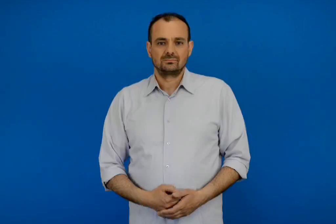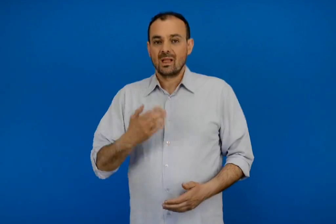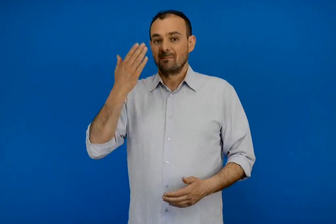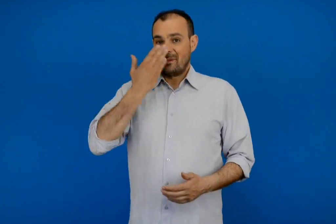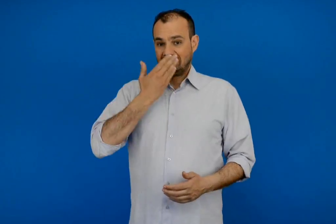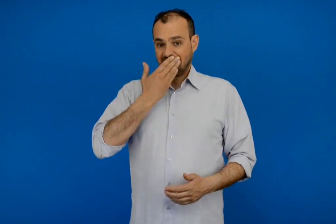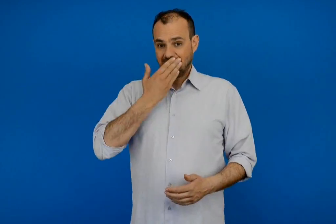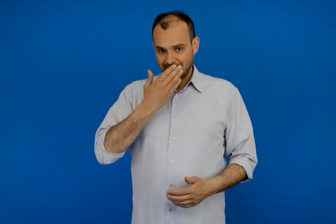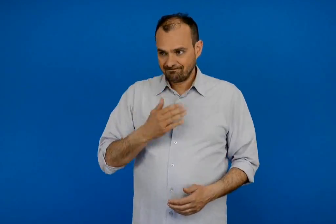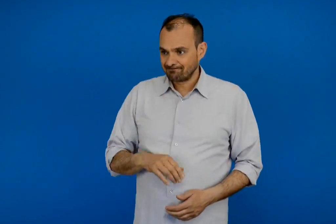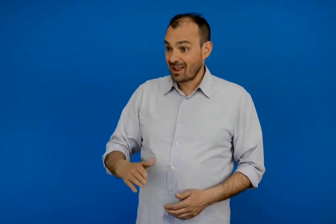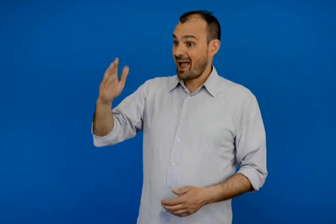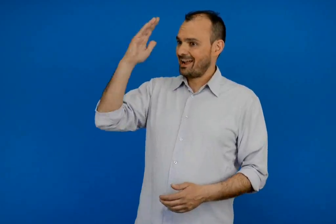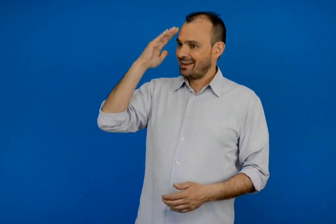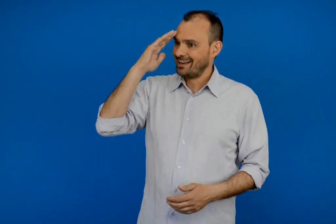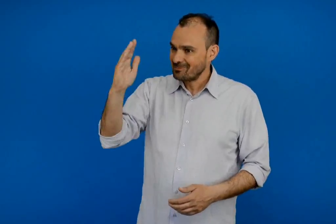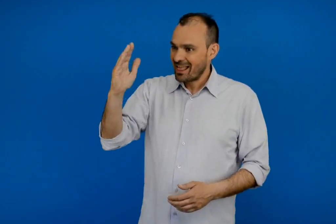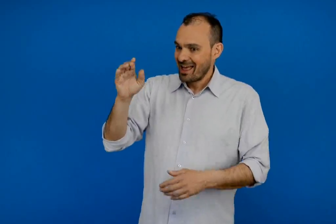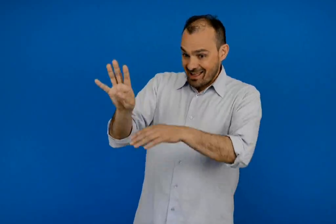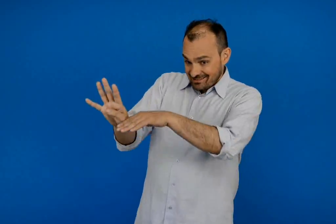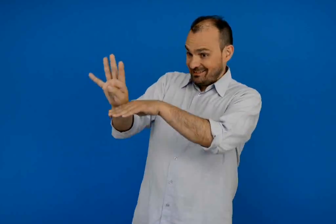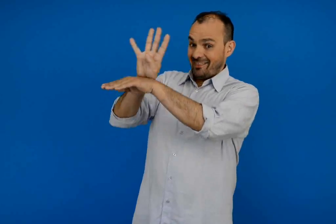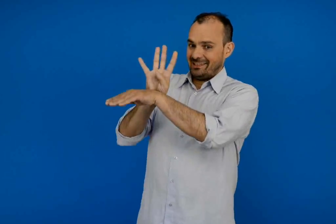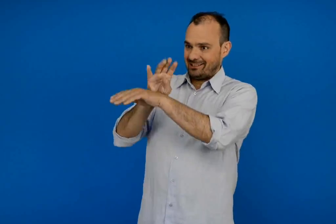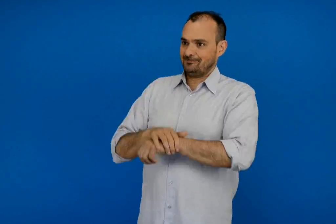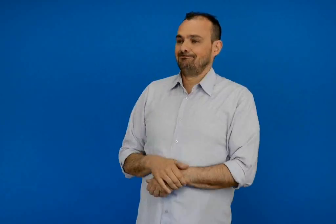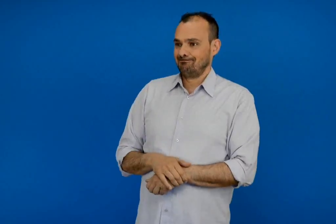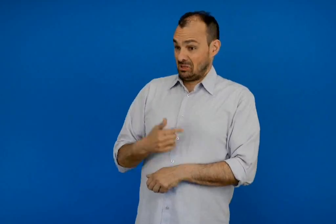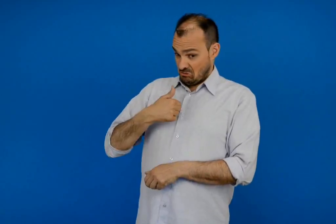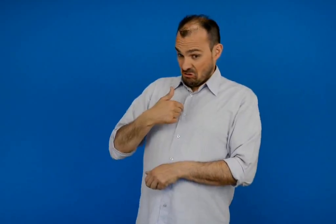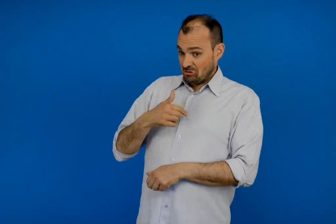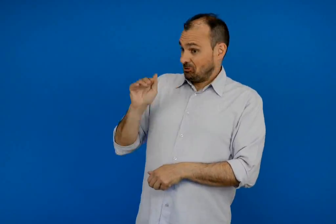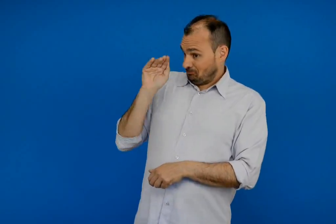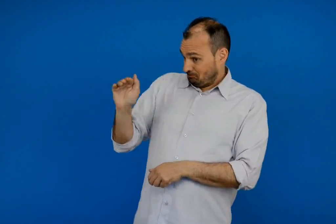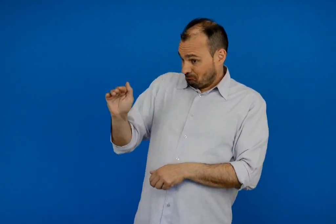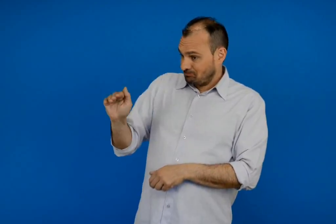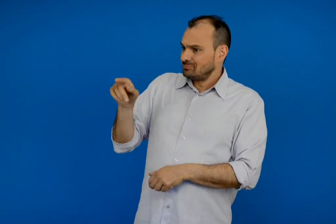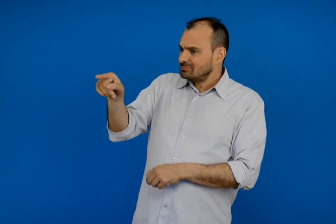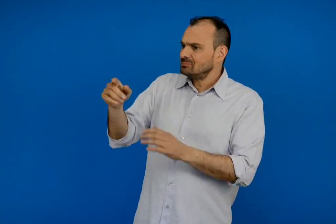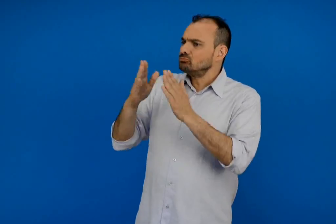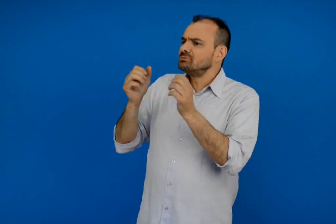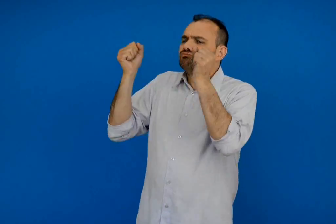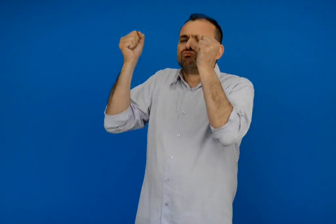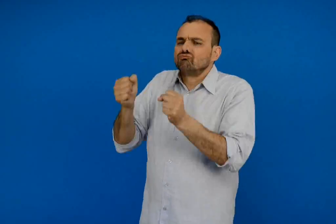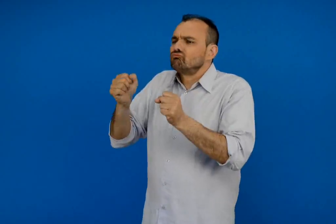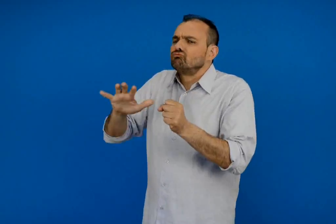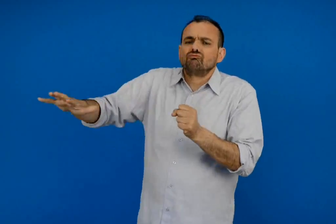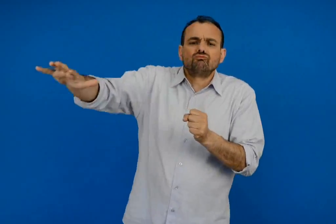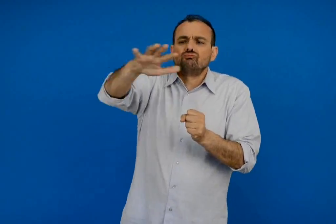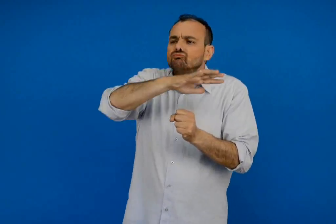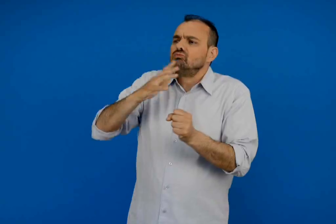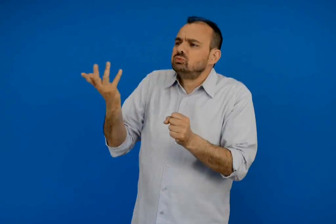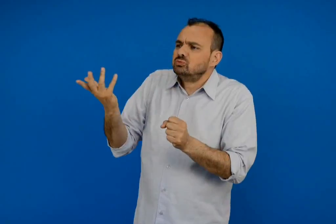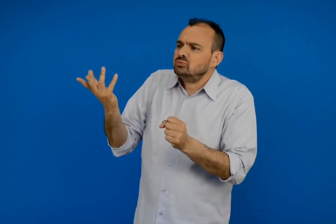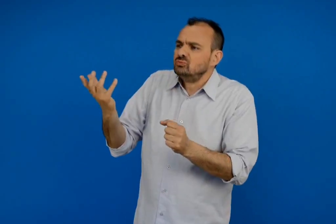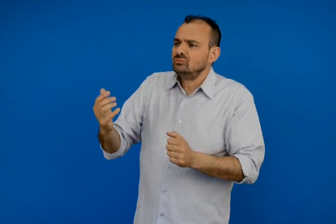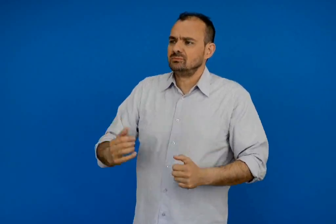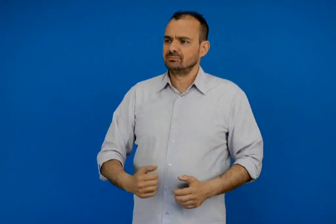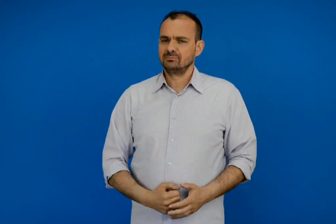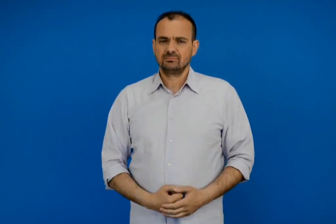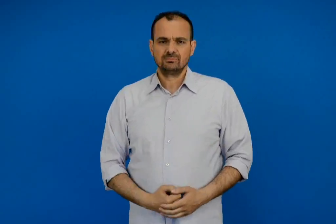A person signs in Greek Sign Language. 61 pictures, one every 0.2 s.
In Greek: μαθητής καλημέρα σας κ αγκάθη μπορώ να σας ρωτήσω που μένετε ;
